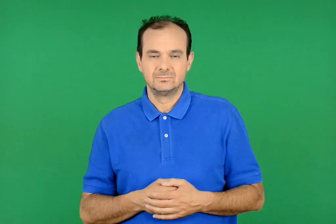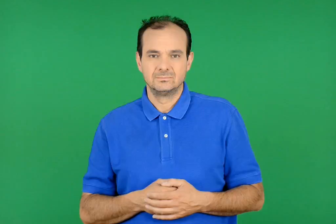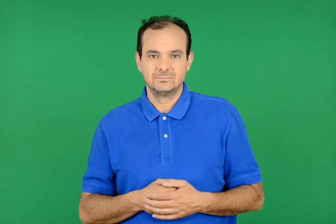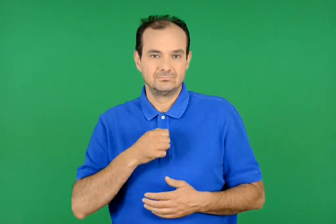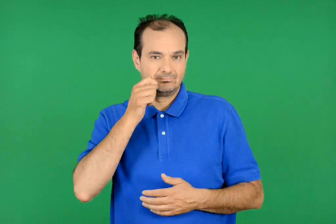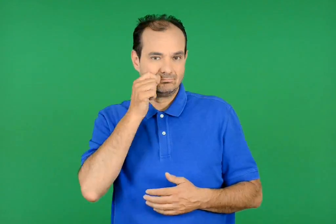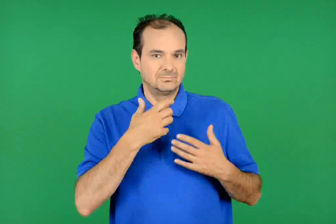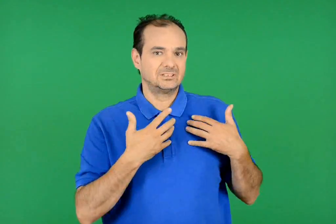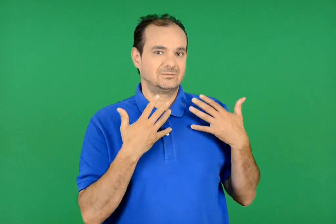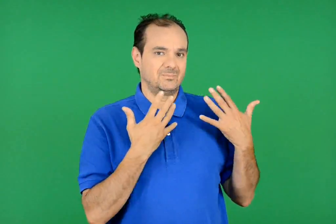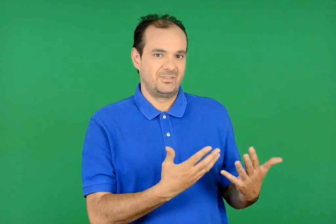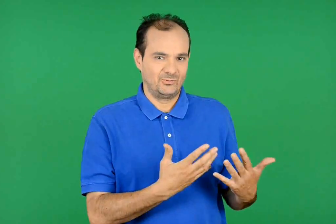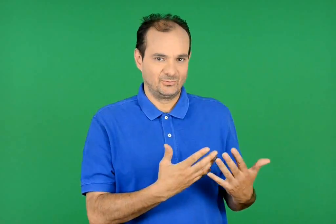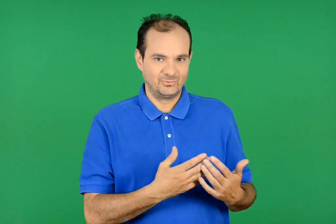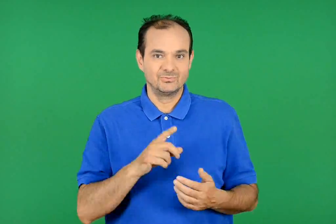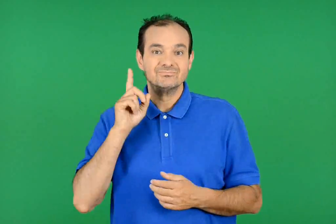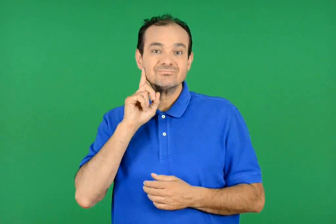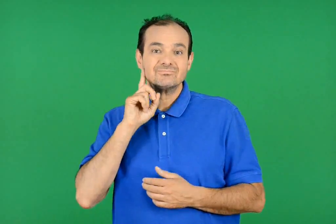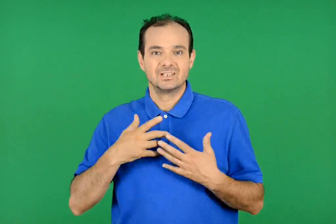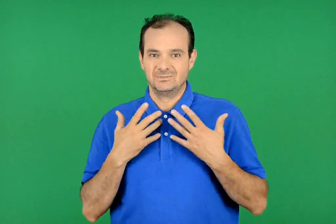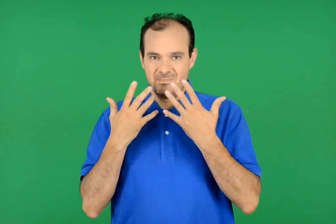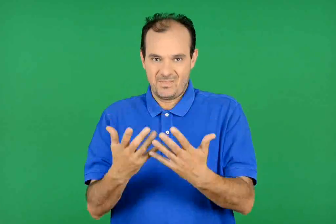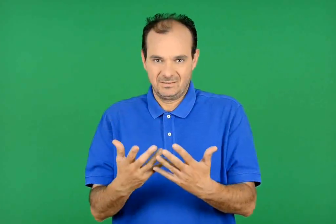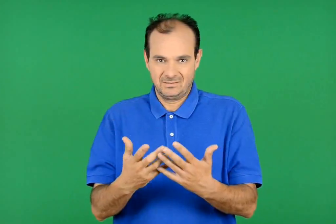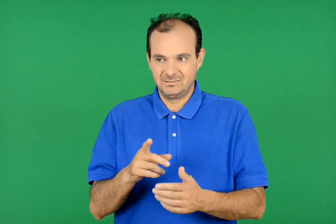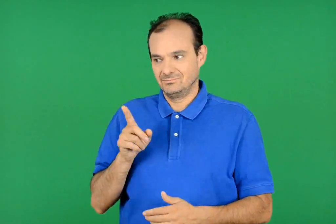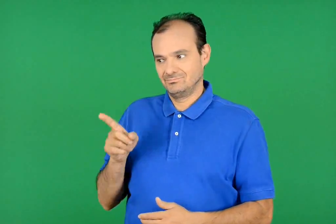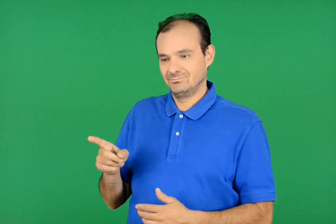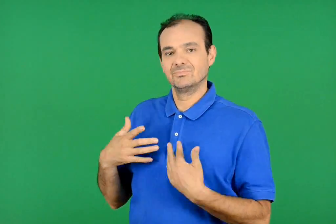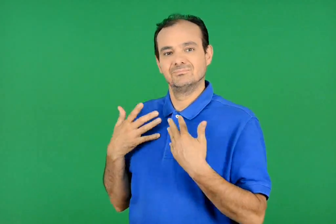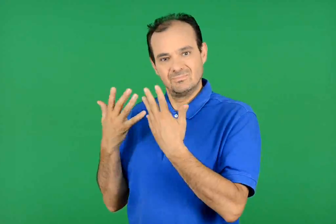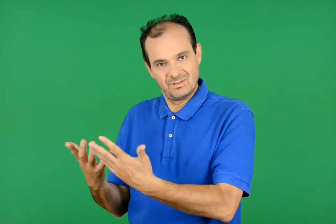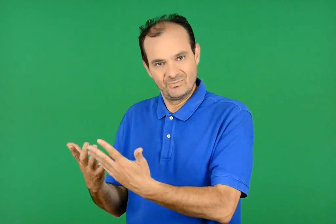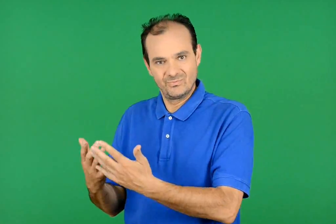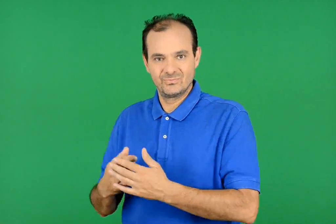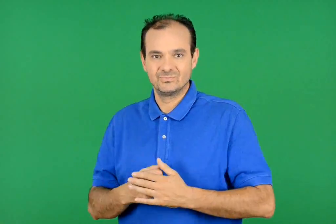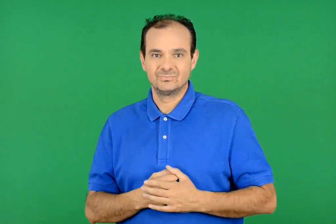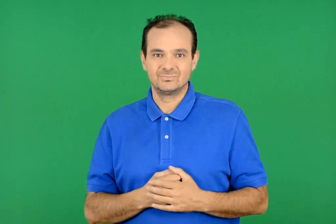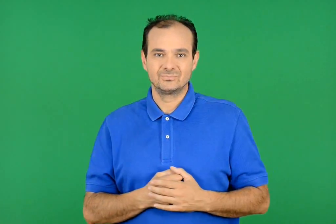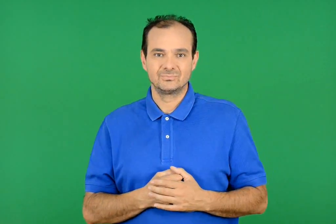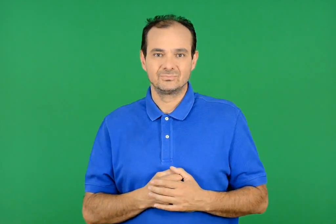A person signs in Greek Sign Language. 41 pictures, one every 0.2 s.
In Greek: συμπαθητικός ή ό
